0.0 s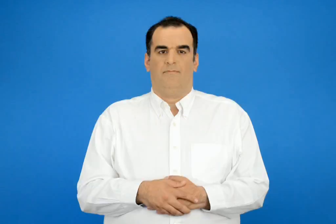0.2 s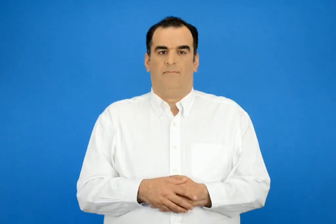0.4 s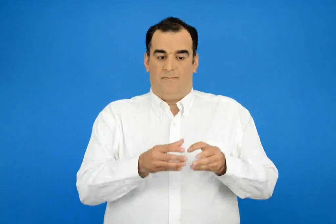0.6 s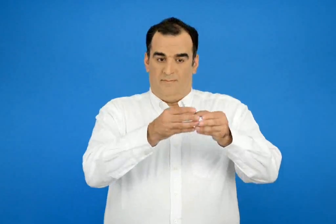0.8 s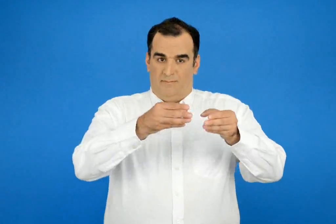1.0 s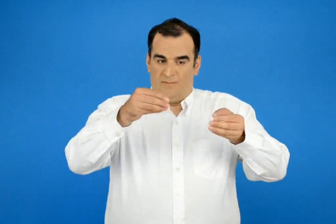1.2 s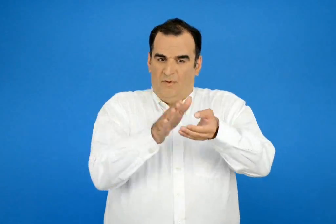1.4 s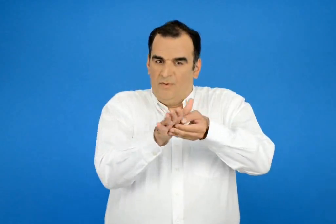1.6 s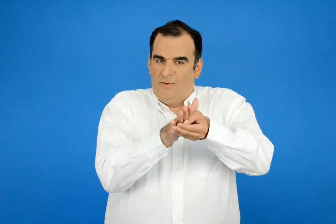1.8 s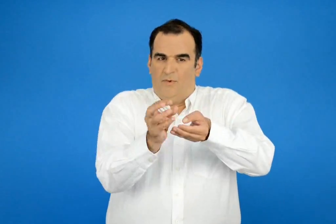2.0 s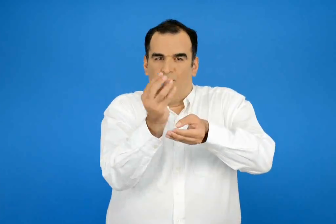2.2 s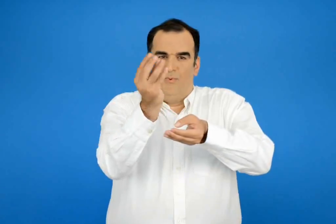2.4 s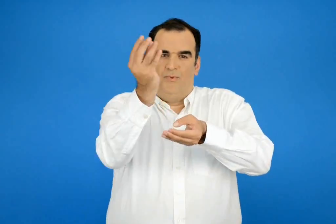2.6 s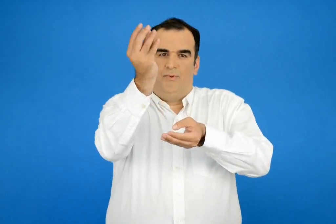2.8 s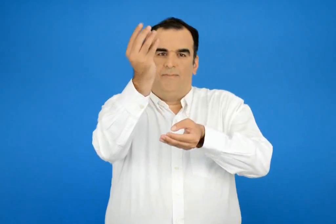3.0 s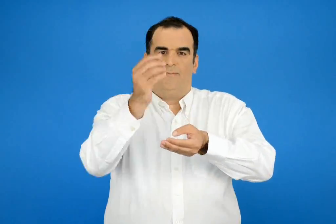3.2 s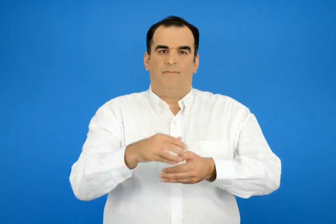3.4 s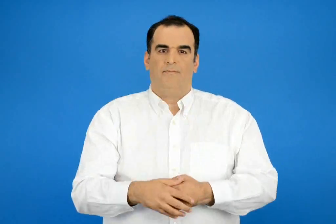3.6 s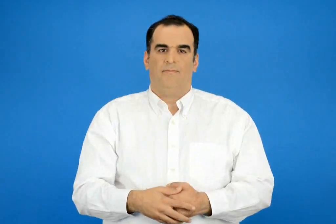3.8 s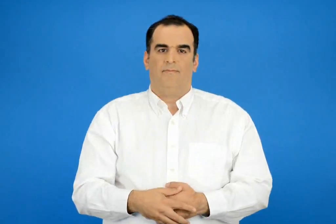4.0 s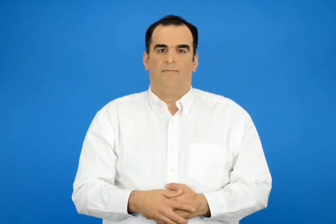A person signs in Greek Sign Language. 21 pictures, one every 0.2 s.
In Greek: λυχνάρι
